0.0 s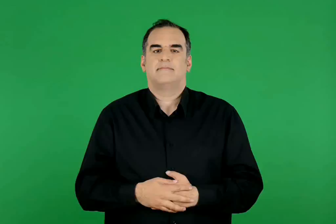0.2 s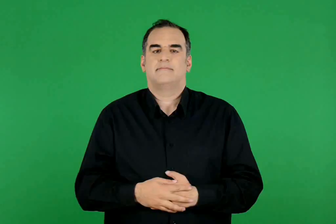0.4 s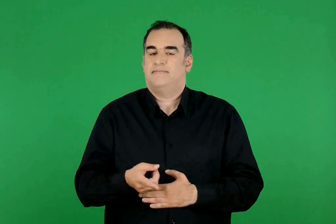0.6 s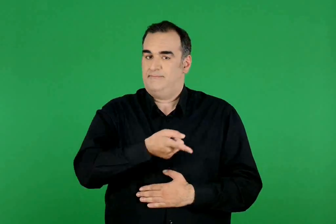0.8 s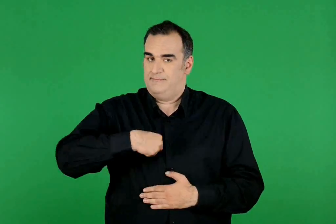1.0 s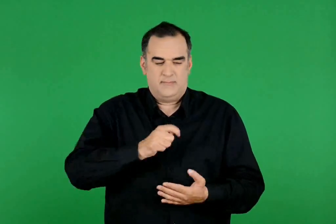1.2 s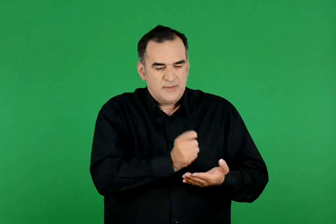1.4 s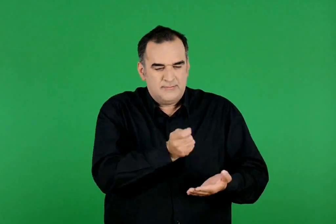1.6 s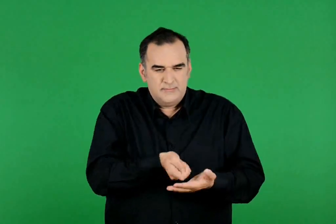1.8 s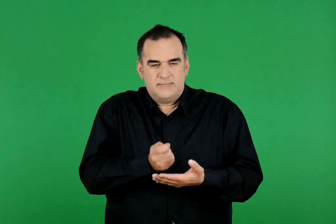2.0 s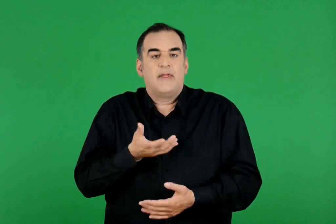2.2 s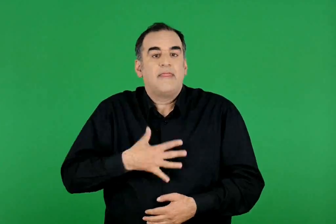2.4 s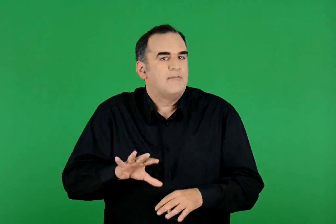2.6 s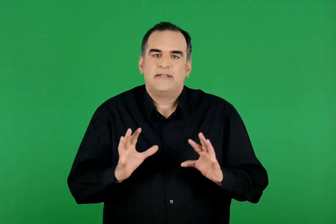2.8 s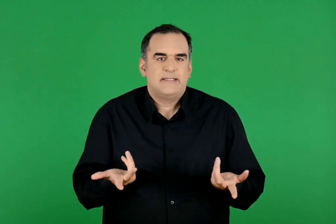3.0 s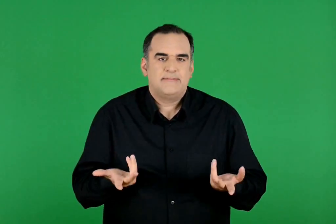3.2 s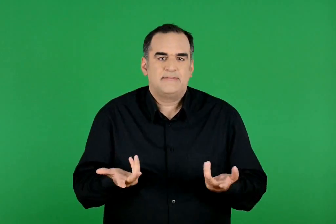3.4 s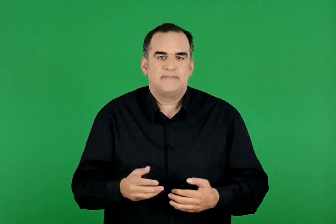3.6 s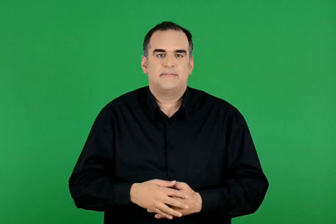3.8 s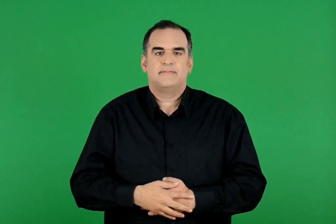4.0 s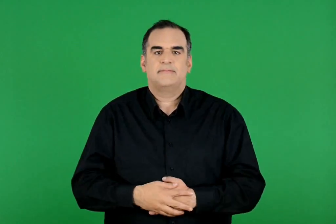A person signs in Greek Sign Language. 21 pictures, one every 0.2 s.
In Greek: τι θέλουμε να αγοράσουμε
